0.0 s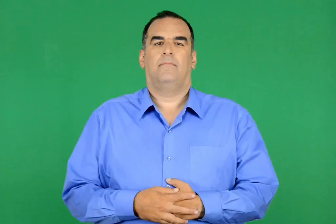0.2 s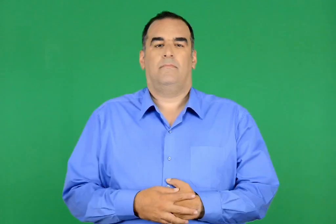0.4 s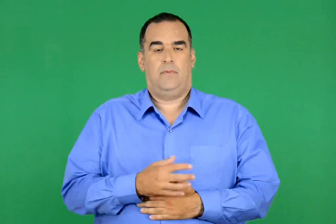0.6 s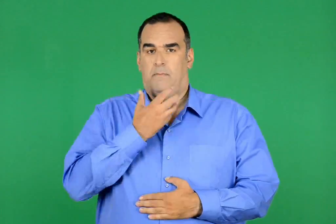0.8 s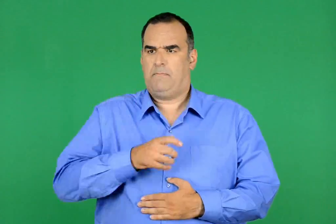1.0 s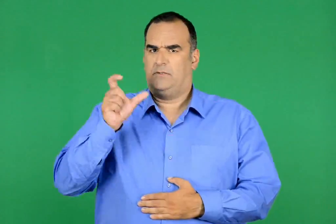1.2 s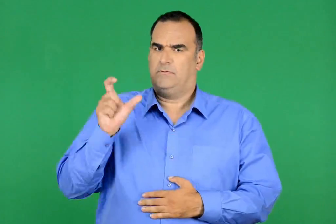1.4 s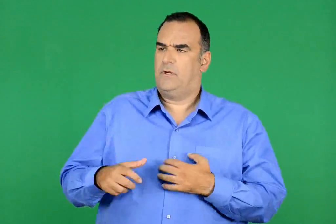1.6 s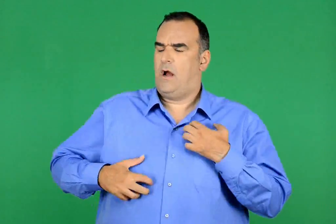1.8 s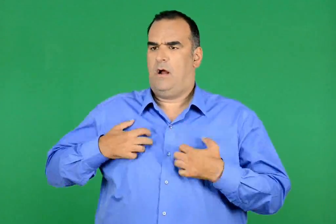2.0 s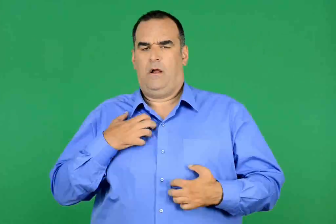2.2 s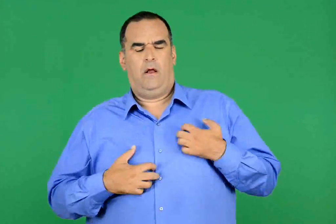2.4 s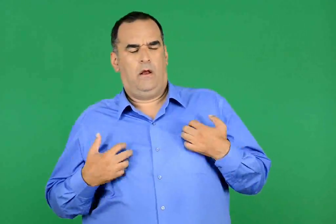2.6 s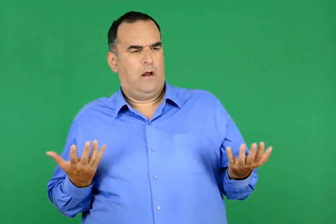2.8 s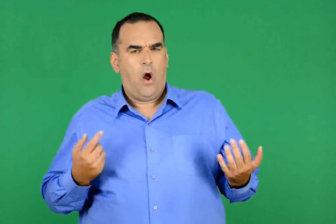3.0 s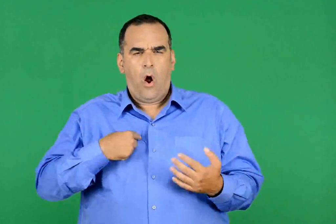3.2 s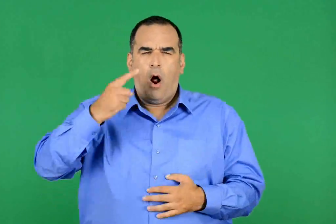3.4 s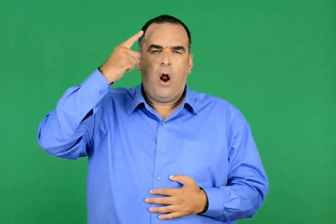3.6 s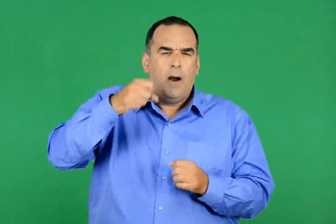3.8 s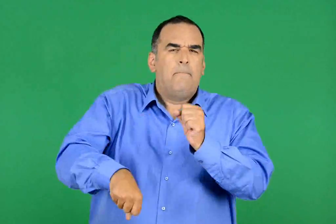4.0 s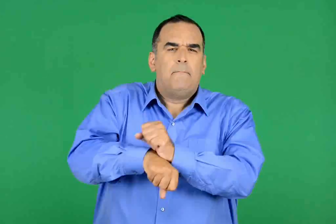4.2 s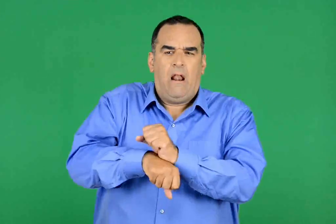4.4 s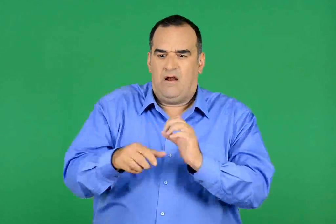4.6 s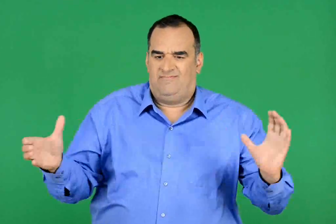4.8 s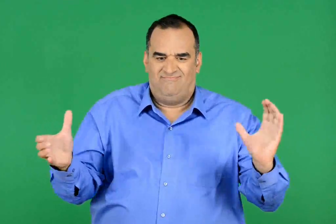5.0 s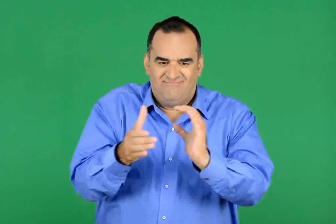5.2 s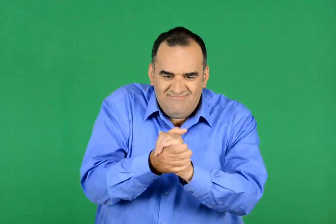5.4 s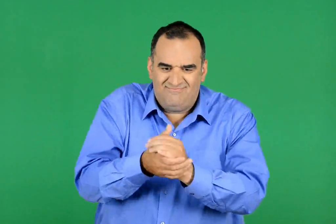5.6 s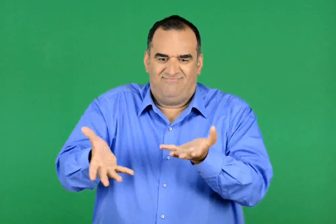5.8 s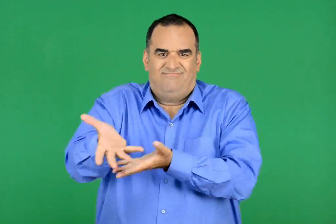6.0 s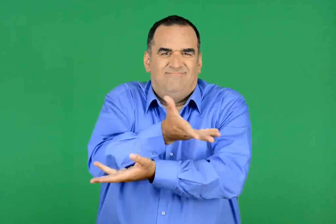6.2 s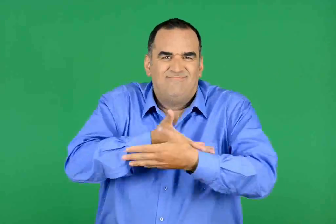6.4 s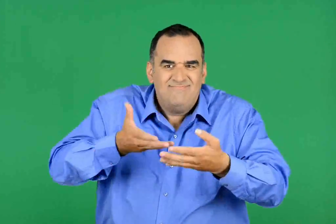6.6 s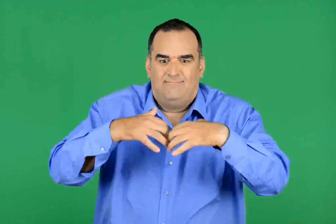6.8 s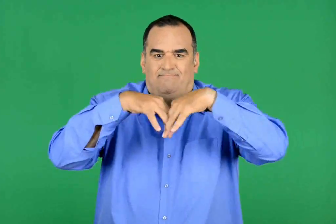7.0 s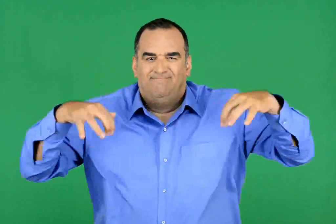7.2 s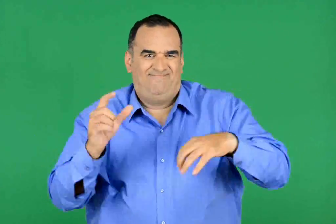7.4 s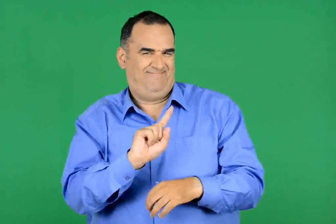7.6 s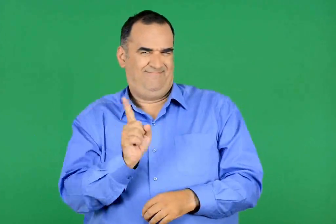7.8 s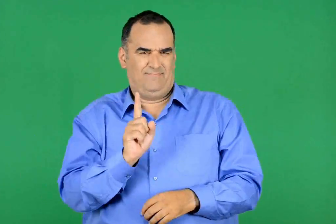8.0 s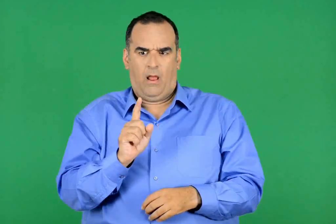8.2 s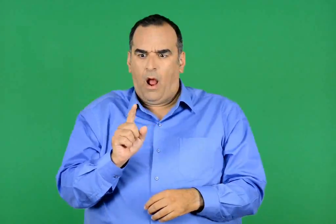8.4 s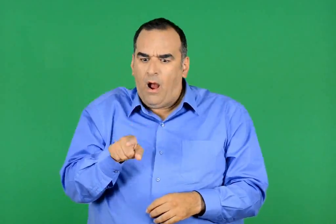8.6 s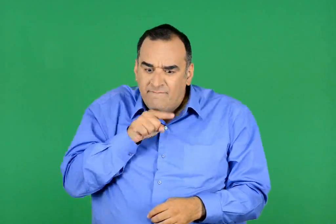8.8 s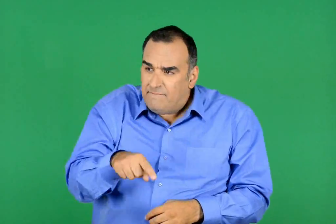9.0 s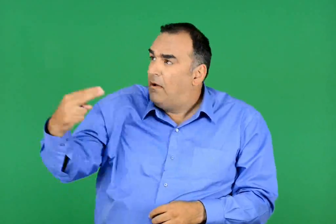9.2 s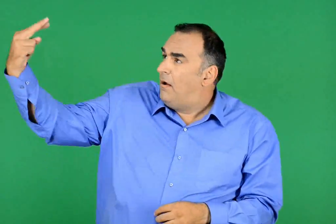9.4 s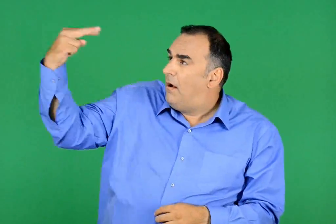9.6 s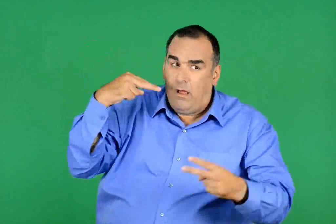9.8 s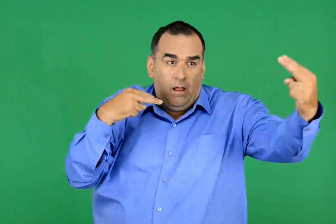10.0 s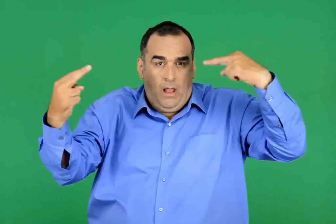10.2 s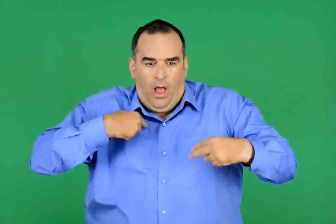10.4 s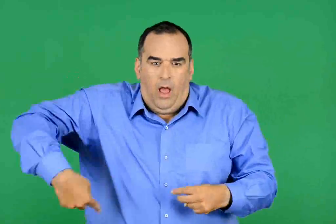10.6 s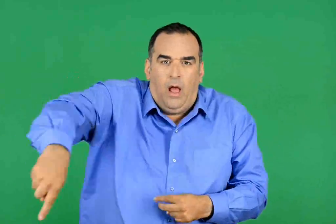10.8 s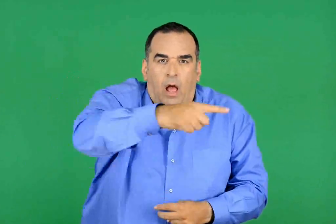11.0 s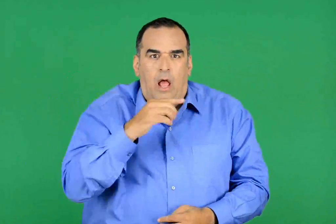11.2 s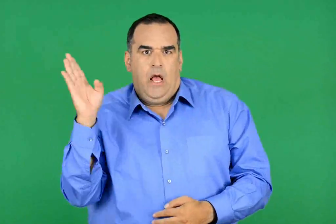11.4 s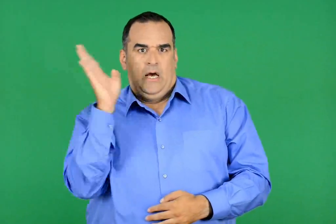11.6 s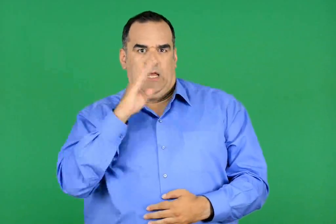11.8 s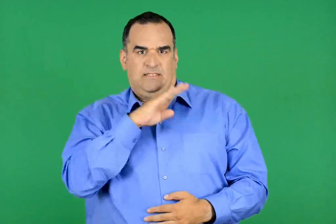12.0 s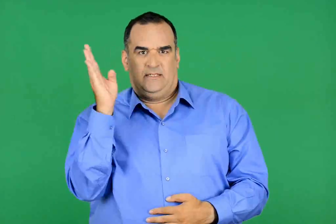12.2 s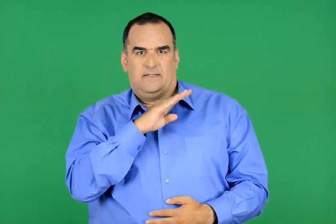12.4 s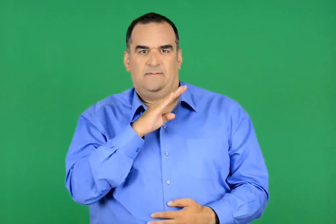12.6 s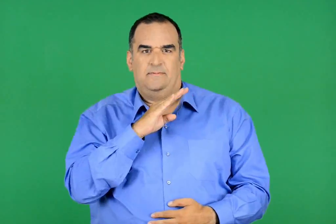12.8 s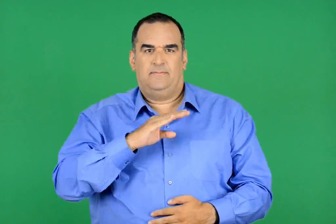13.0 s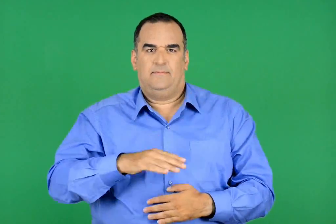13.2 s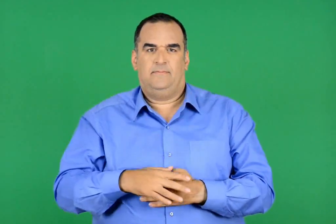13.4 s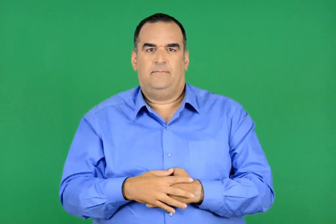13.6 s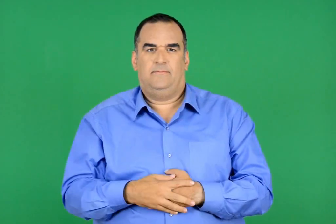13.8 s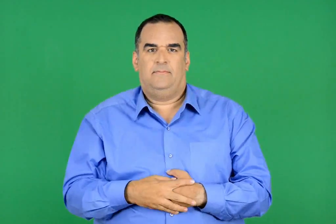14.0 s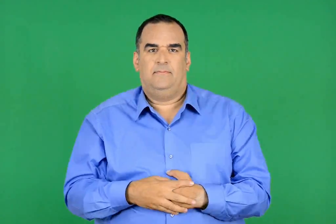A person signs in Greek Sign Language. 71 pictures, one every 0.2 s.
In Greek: εγώ νόμιζα ότι ο αθλητισμός συμφιλιώνει , δε διαιρεί , έλεγε ανήσυχος ο παπάς. ποπό θα γίνουμε ρεζίλι , αν µας δει κάνα µάτι
